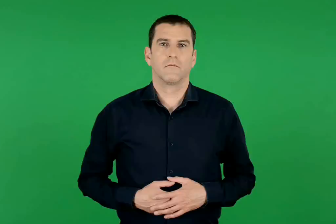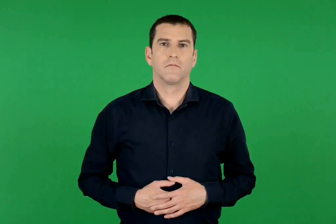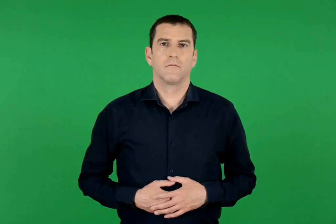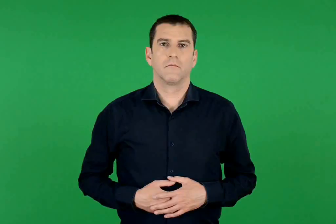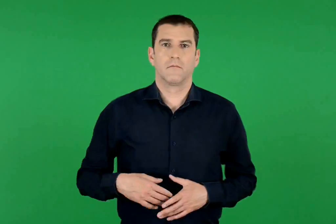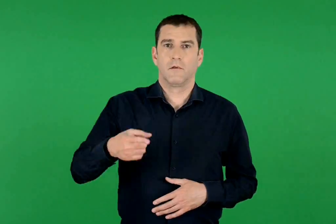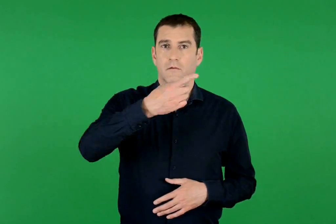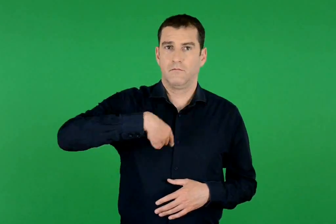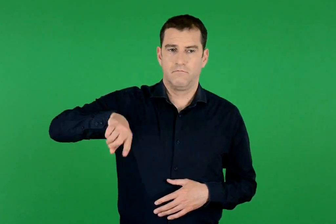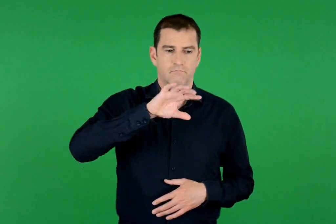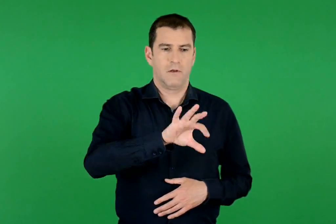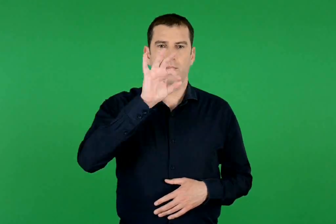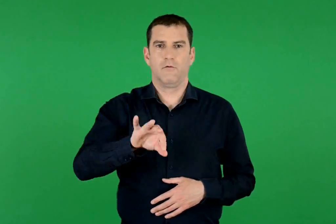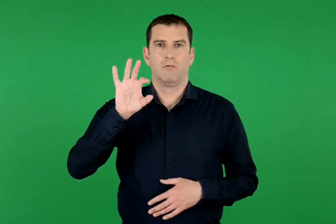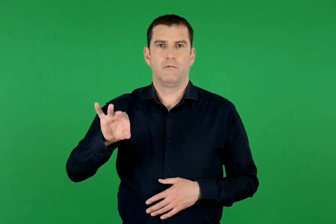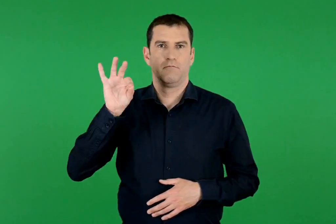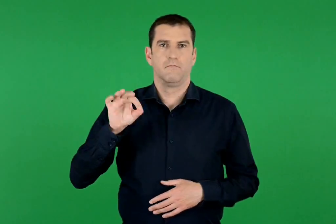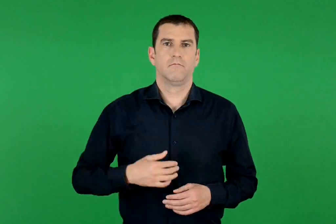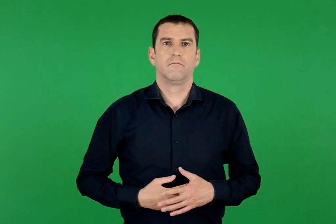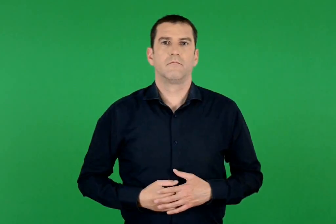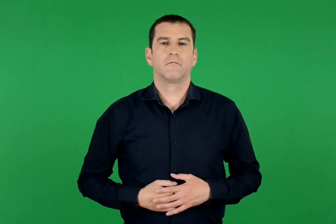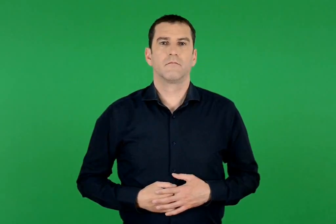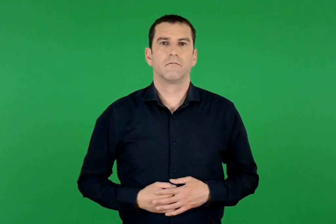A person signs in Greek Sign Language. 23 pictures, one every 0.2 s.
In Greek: επιλέγουμε
